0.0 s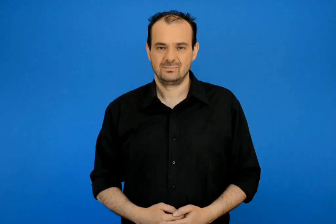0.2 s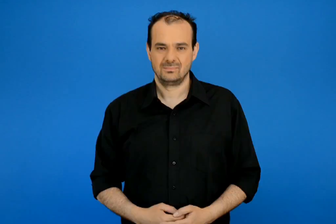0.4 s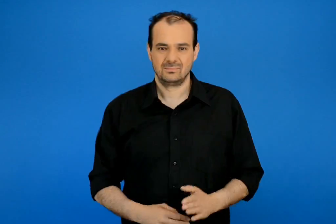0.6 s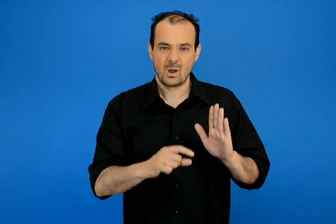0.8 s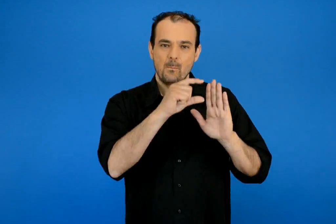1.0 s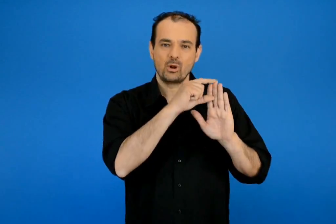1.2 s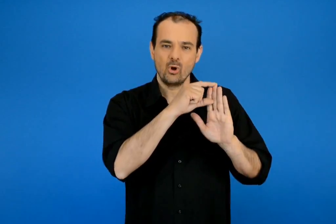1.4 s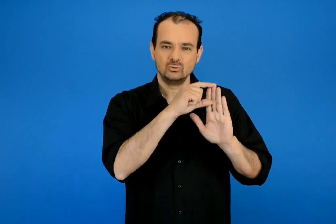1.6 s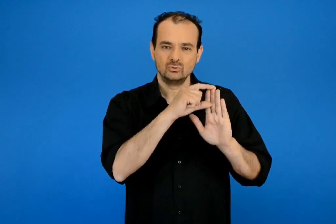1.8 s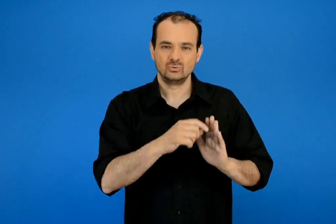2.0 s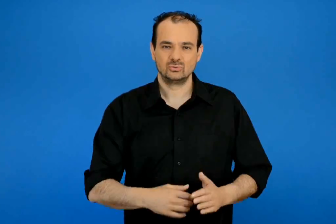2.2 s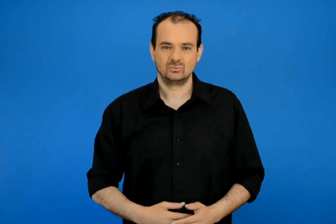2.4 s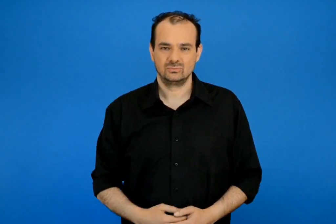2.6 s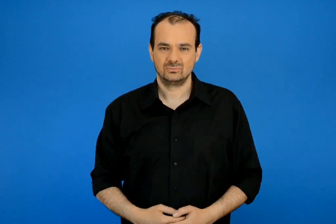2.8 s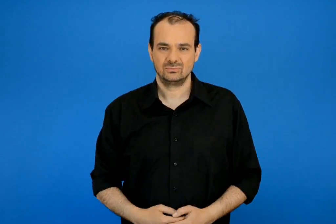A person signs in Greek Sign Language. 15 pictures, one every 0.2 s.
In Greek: πρόλογος
